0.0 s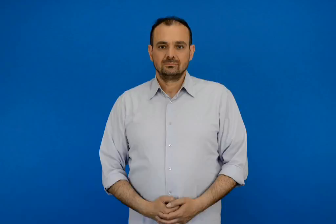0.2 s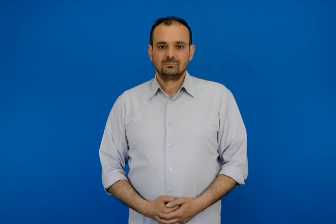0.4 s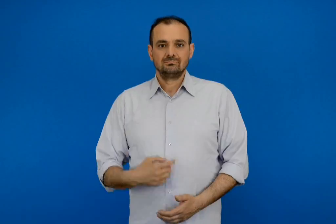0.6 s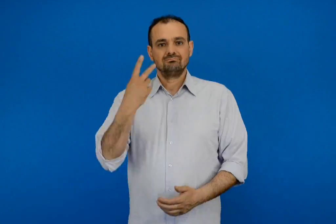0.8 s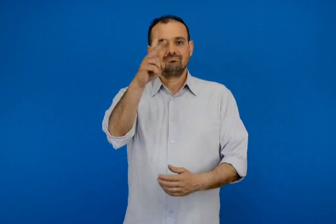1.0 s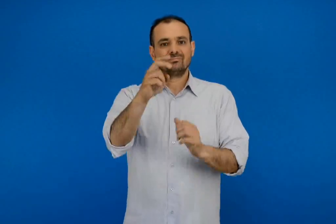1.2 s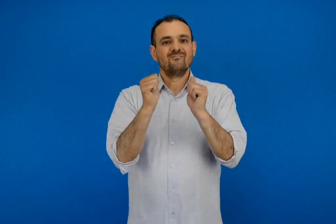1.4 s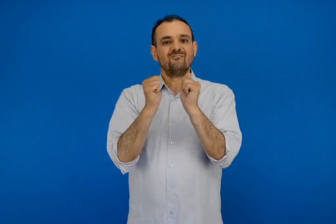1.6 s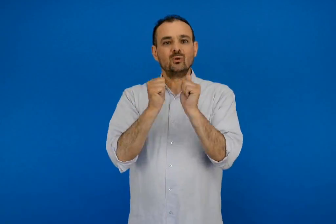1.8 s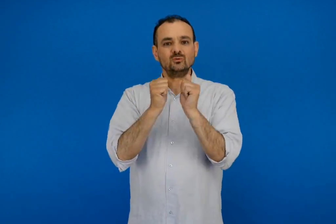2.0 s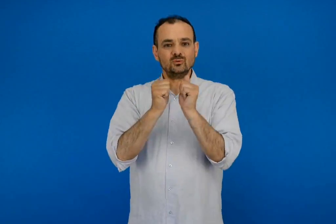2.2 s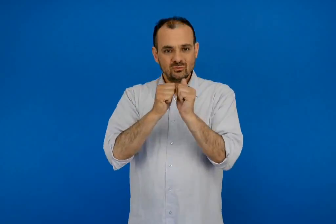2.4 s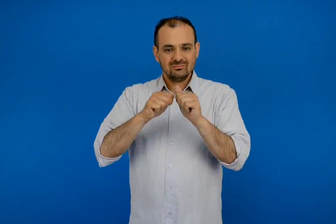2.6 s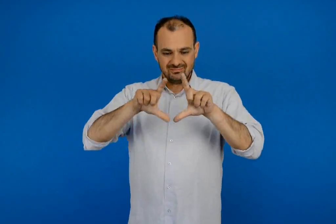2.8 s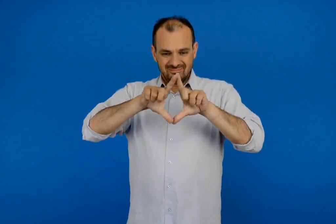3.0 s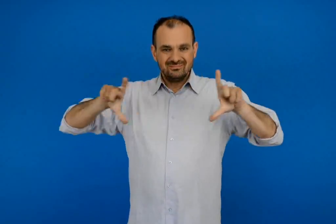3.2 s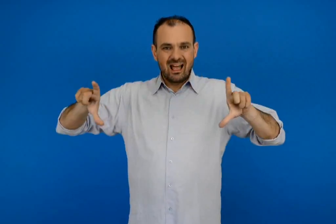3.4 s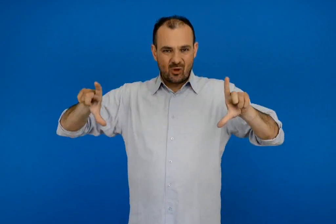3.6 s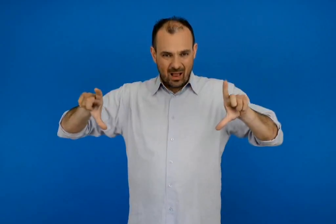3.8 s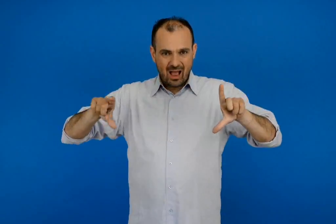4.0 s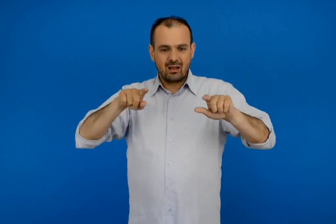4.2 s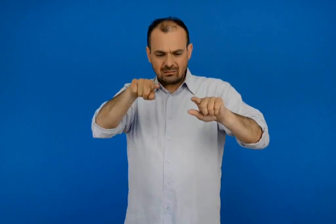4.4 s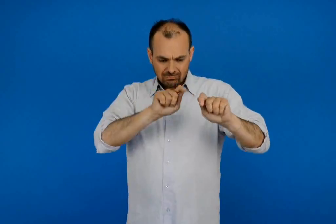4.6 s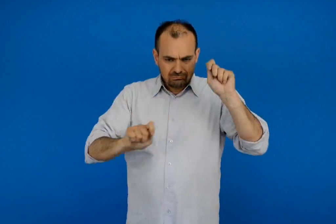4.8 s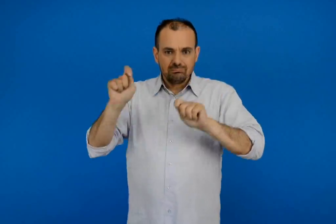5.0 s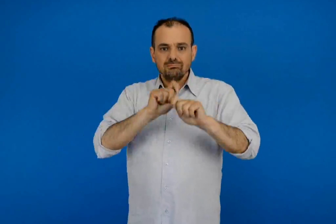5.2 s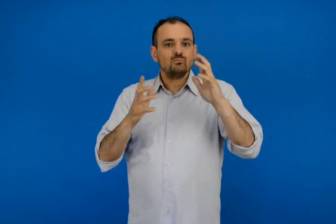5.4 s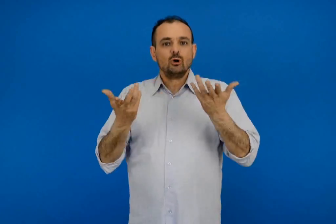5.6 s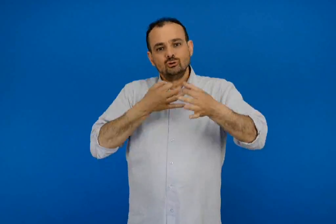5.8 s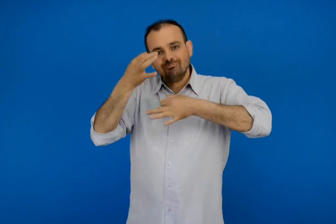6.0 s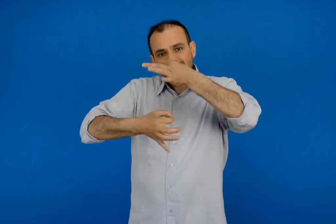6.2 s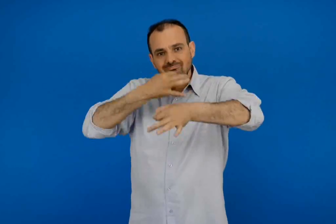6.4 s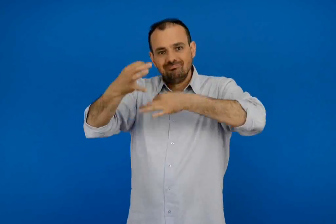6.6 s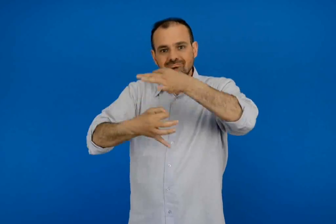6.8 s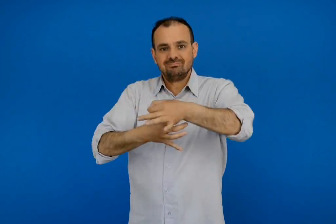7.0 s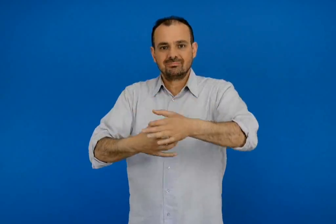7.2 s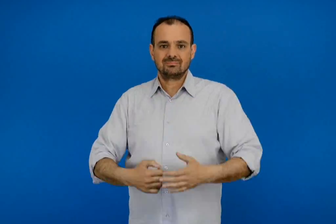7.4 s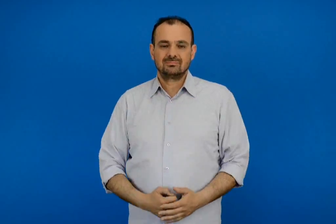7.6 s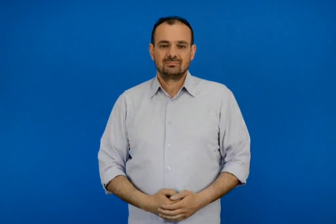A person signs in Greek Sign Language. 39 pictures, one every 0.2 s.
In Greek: δείξε το λεύκωμα στους φίλους σου και εξήγησε τους πως το έφτιαξες
